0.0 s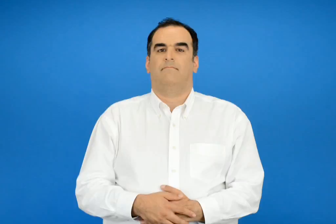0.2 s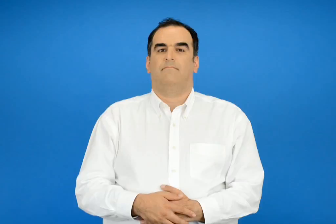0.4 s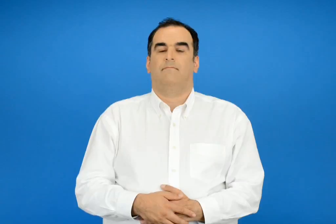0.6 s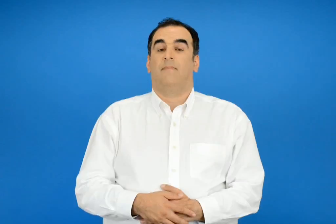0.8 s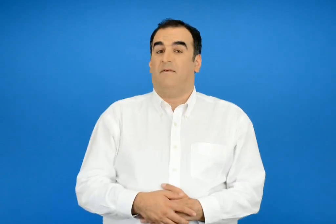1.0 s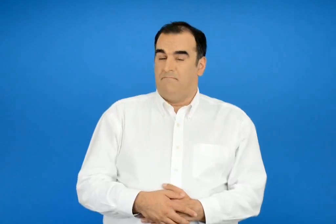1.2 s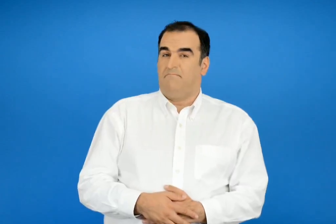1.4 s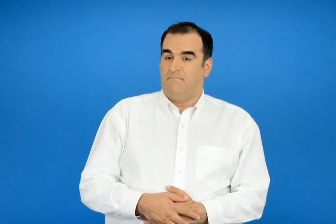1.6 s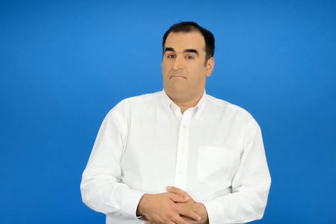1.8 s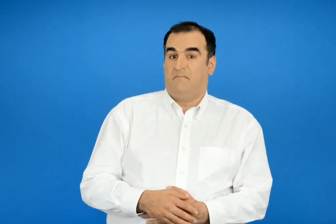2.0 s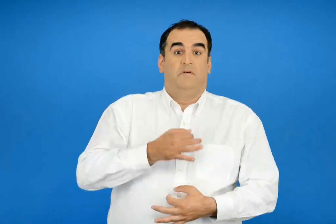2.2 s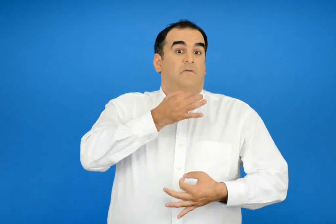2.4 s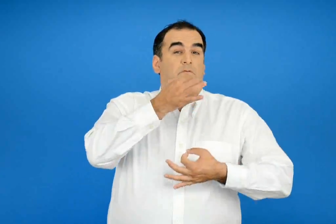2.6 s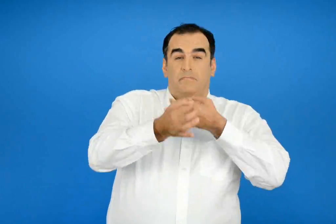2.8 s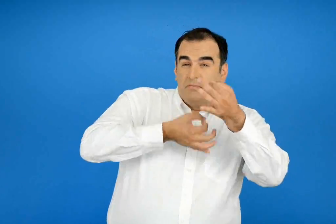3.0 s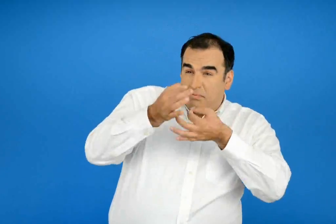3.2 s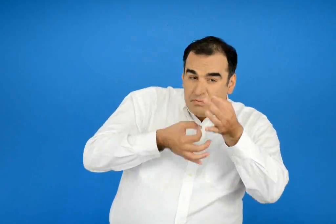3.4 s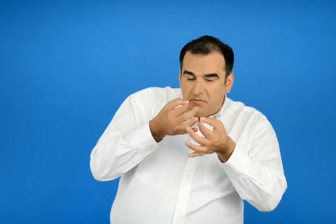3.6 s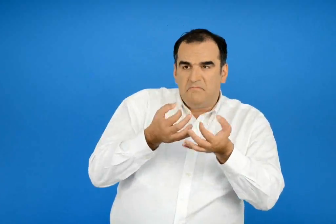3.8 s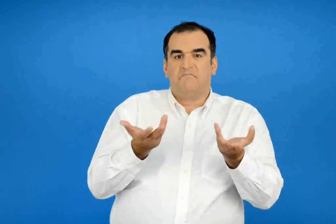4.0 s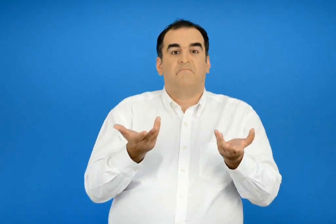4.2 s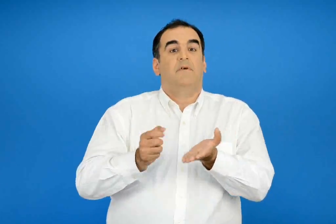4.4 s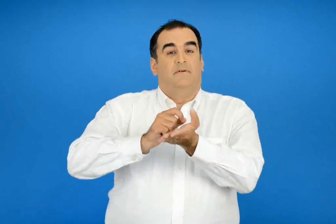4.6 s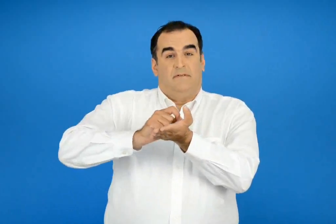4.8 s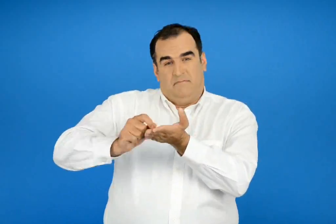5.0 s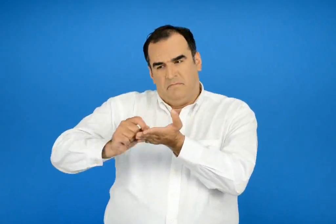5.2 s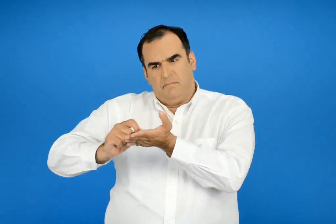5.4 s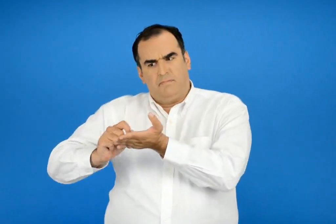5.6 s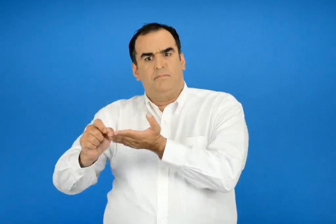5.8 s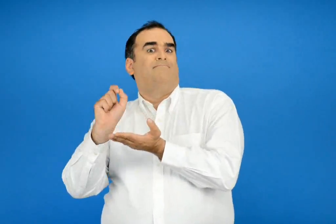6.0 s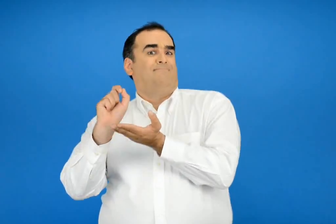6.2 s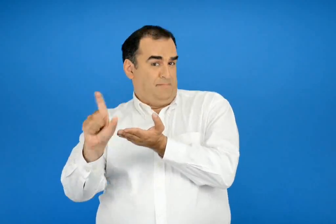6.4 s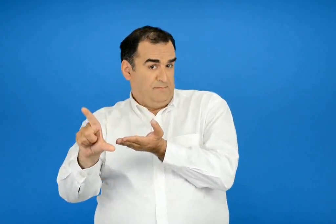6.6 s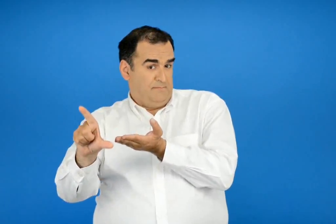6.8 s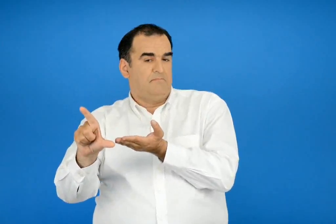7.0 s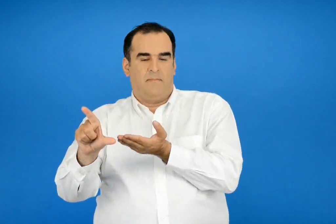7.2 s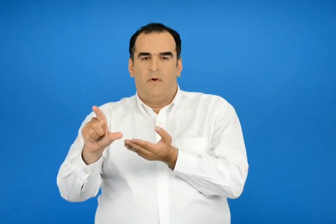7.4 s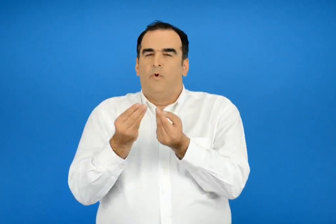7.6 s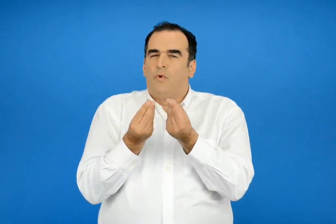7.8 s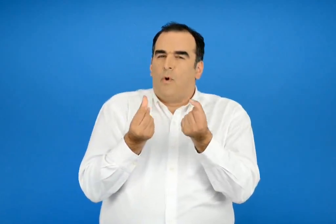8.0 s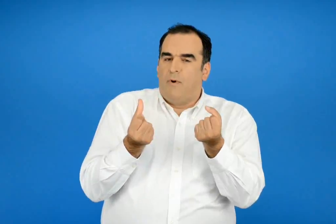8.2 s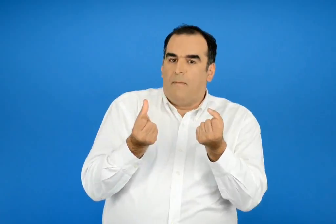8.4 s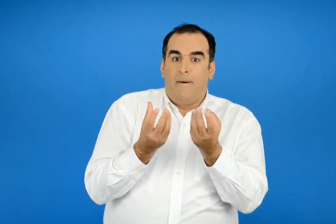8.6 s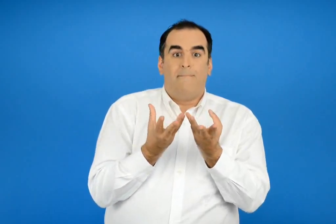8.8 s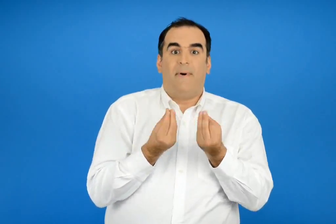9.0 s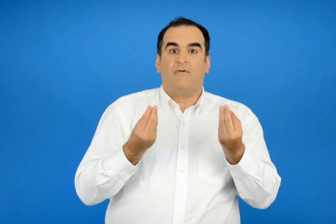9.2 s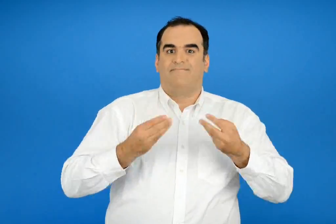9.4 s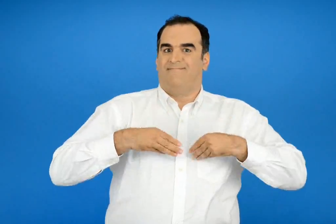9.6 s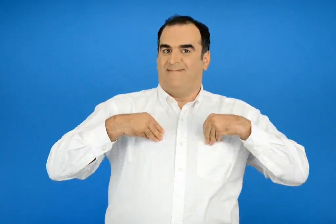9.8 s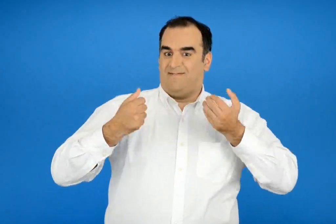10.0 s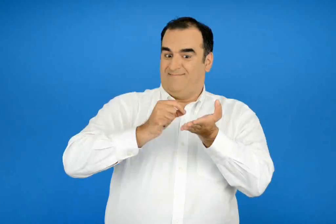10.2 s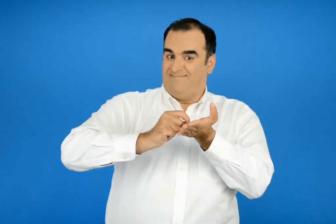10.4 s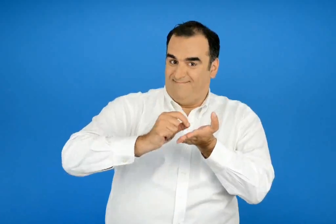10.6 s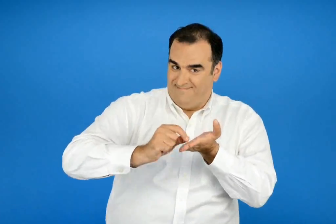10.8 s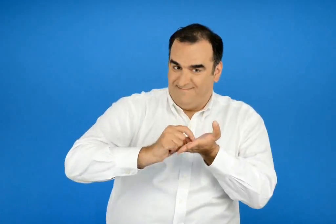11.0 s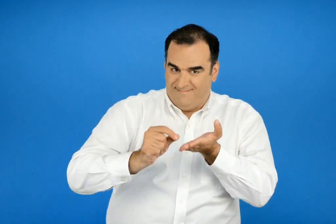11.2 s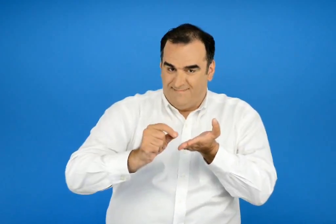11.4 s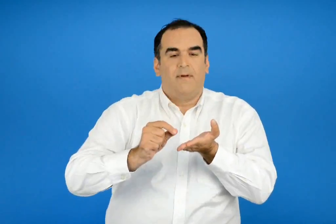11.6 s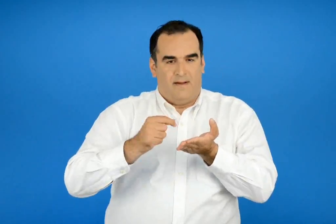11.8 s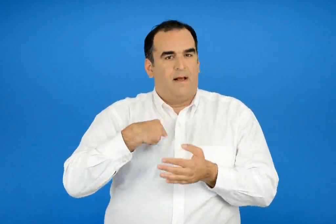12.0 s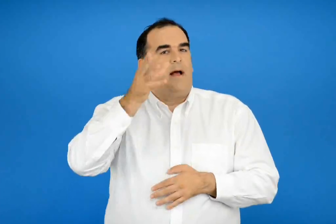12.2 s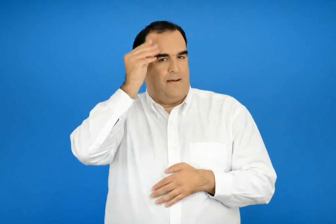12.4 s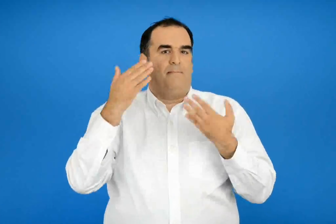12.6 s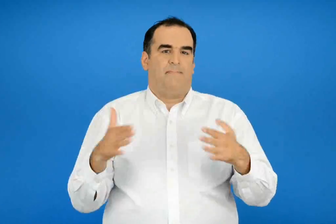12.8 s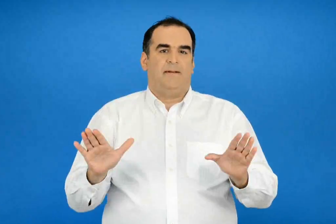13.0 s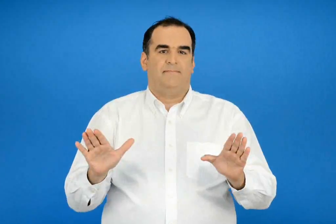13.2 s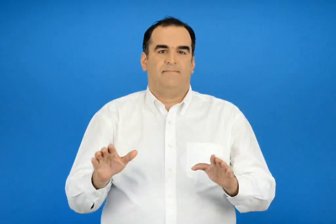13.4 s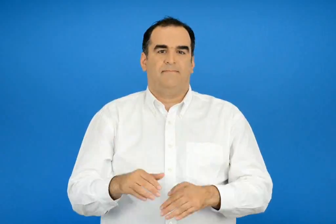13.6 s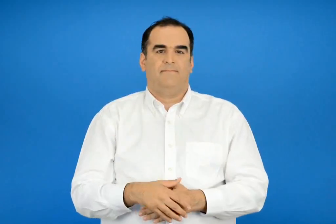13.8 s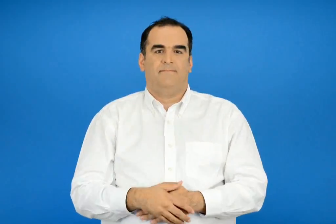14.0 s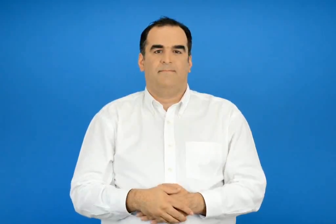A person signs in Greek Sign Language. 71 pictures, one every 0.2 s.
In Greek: έμαθα ποτέ χρησιμοποιούμε τον πληθυντικό ευγενείας όταν μιλούμε η γράφουμε σε κάποιόν
